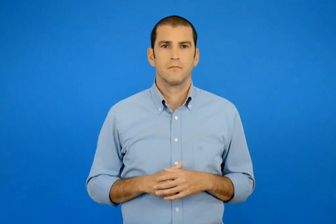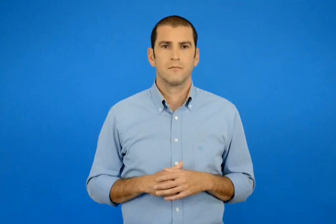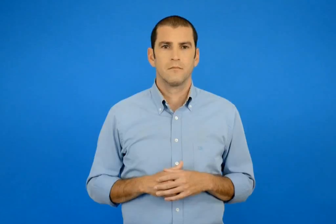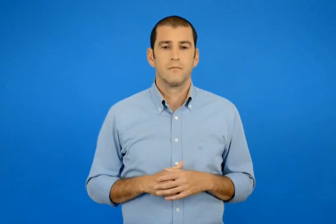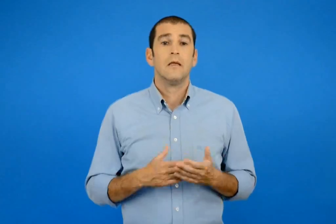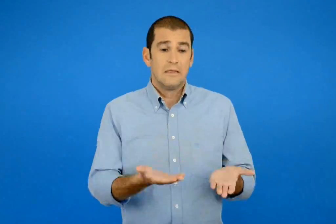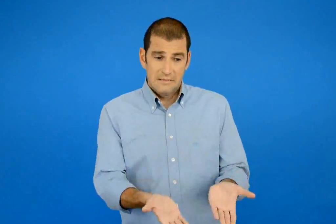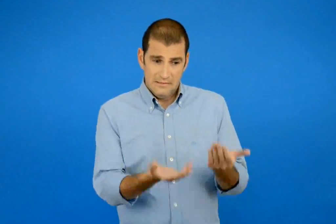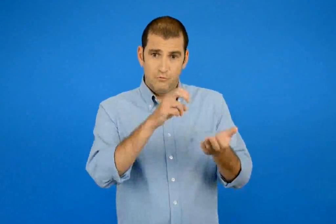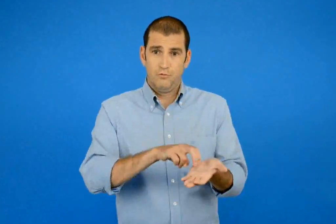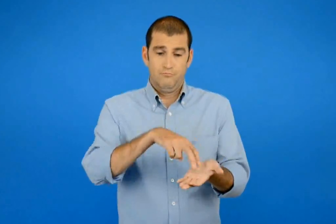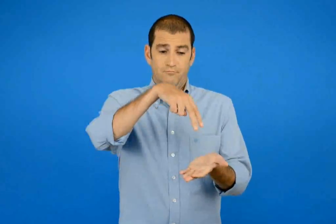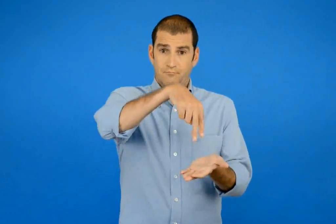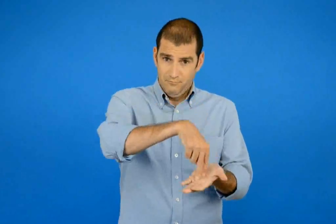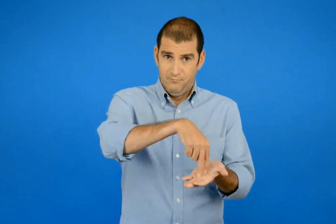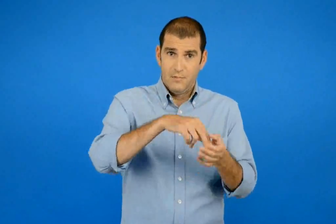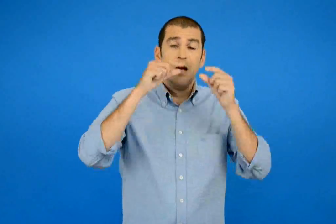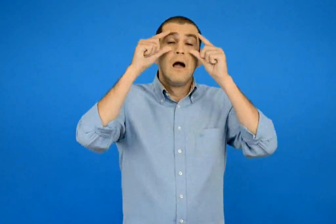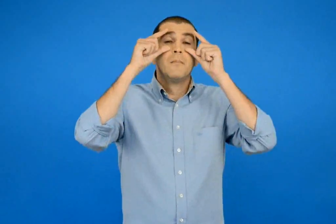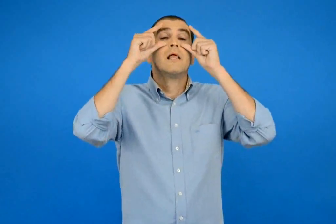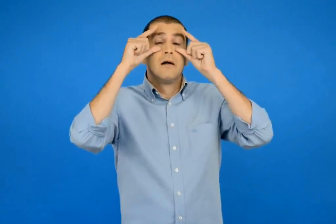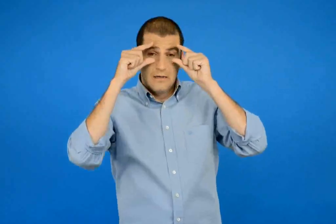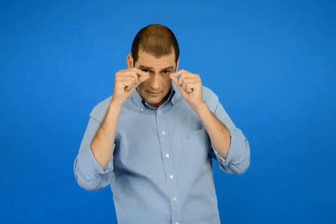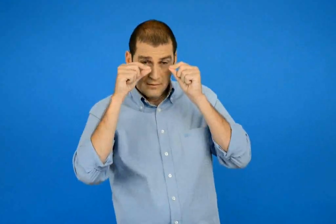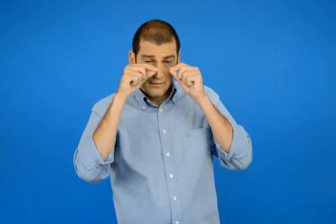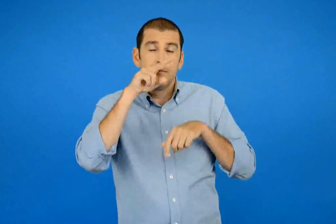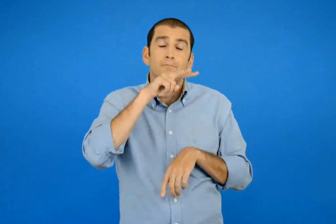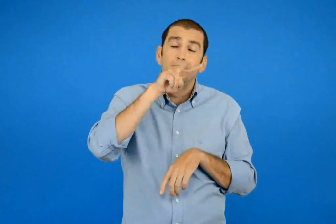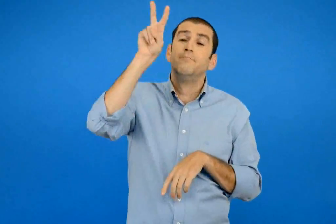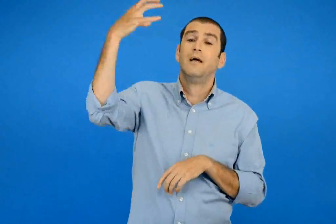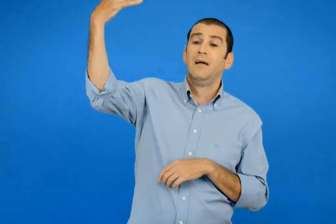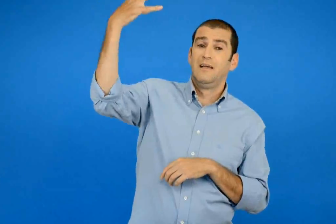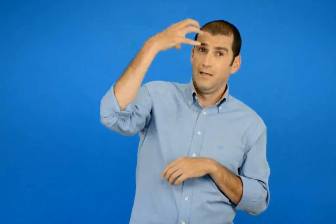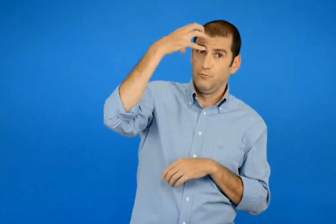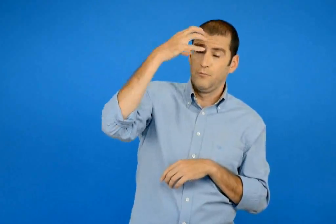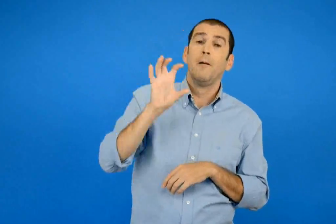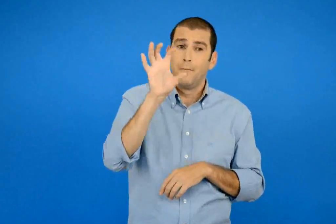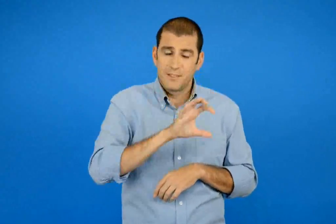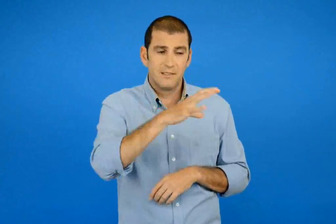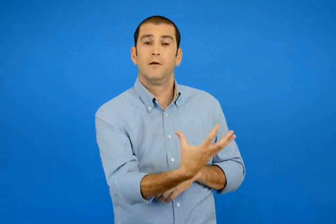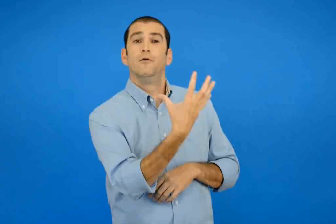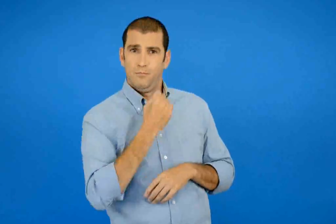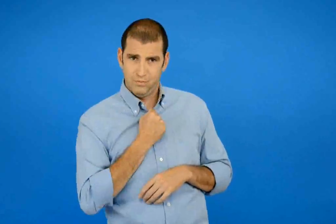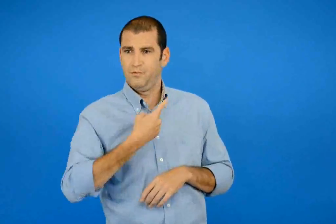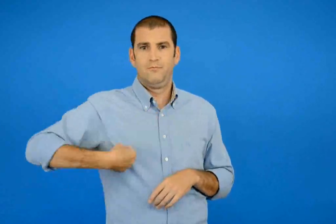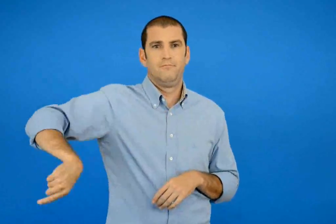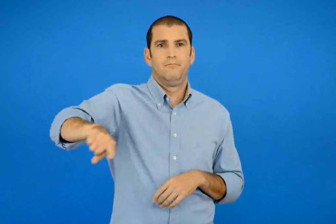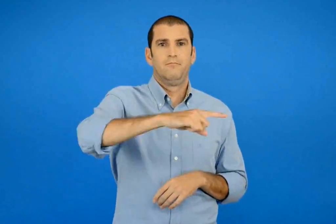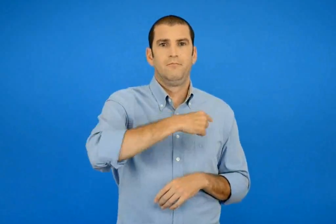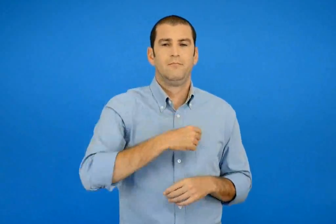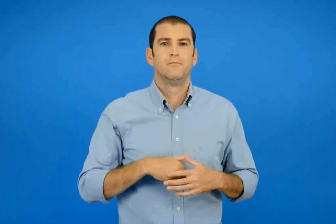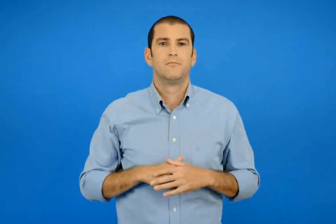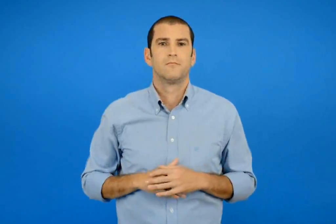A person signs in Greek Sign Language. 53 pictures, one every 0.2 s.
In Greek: σήκω επάνω κλείσε τα ματάκια σου κοίταξε τον ήλιο και ψάξε να μας βρεις
